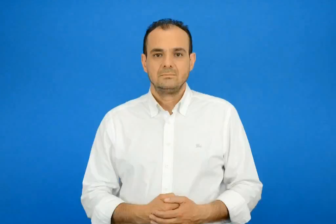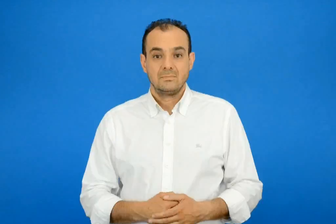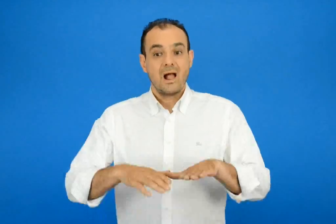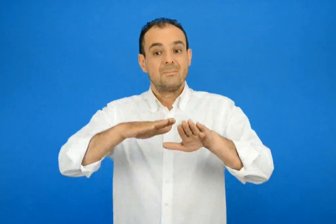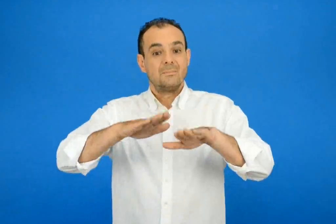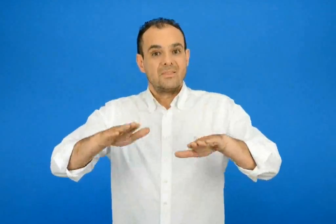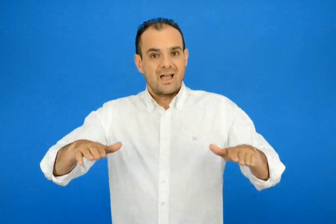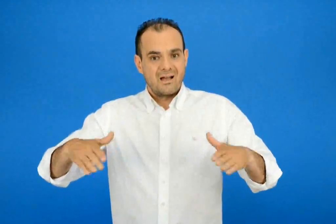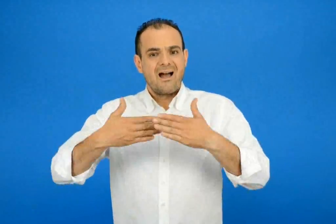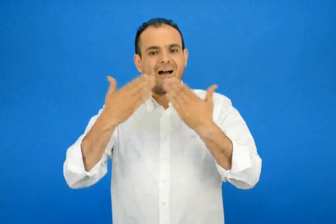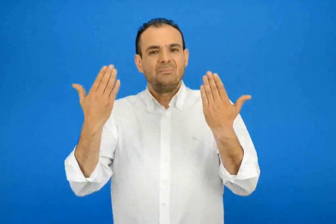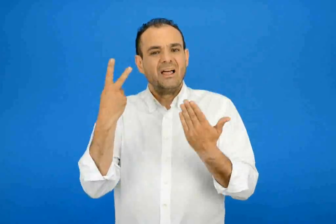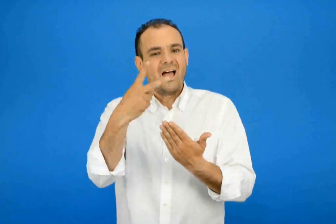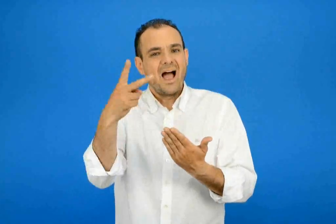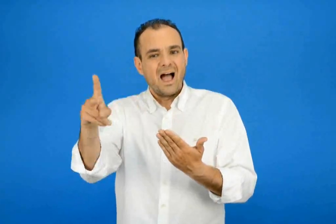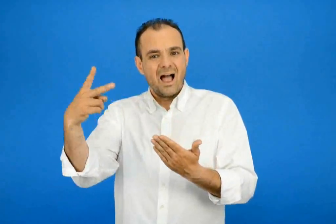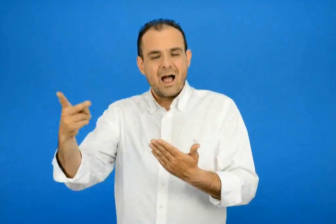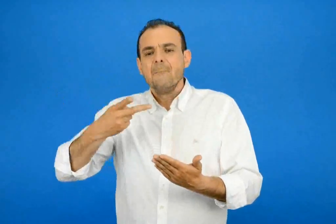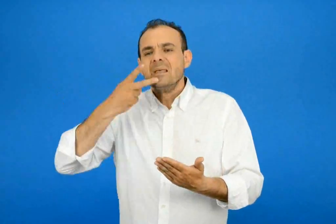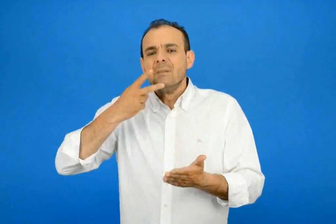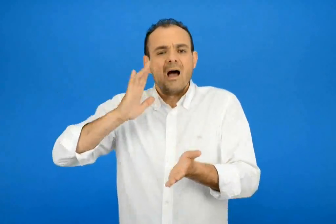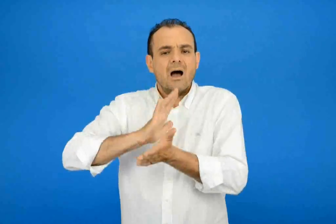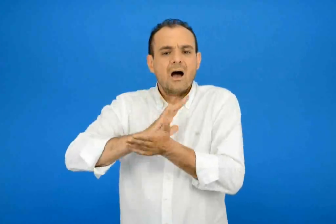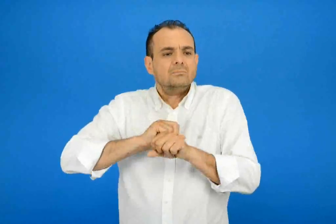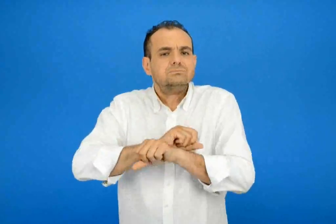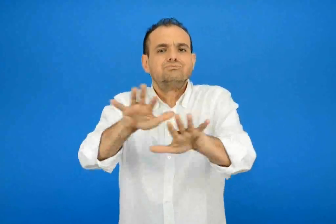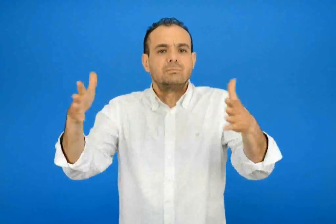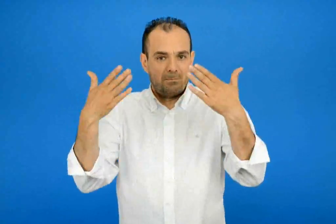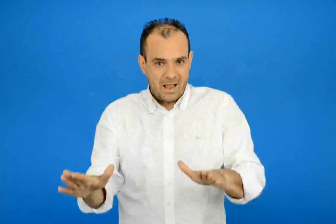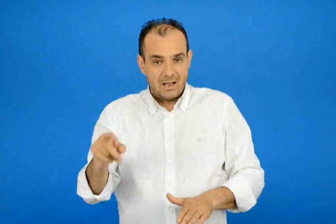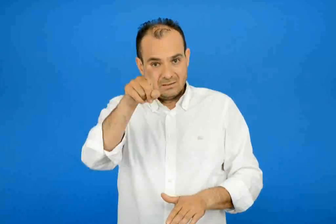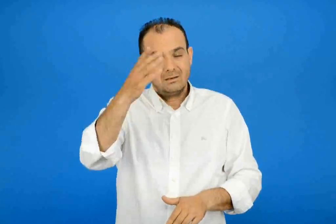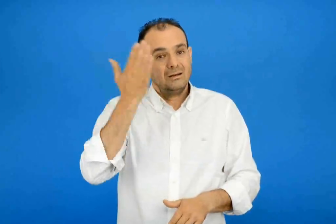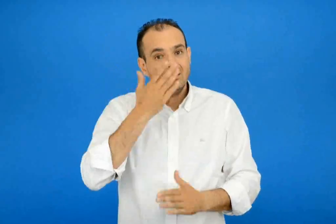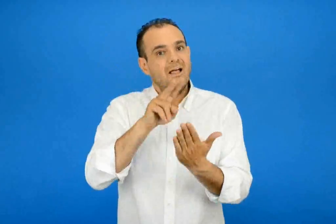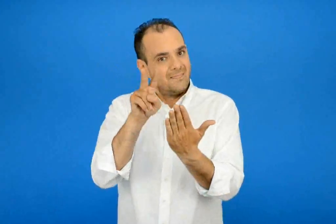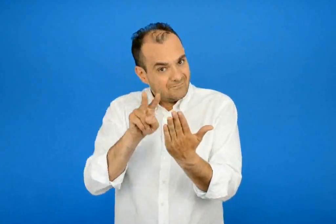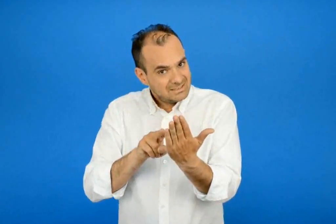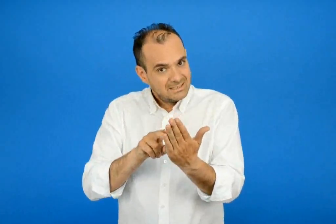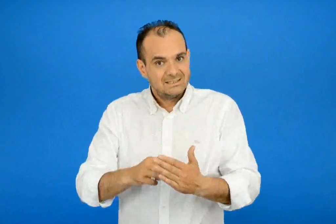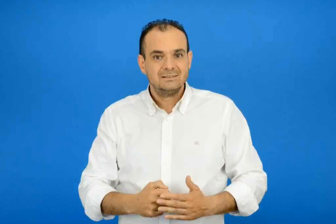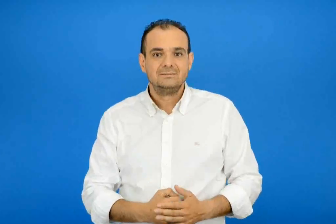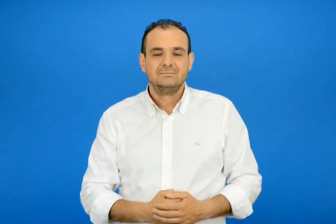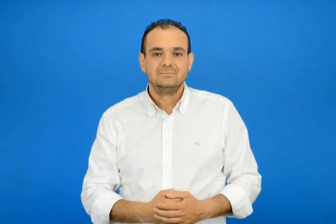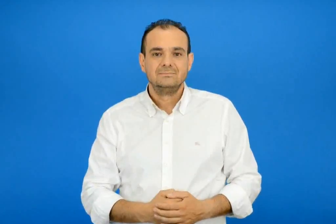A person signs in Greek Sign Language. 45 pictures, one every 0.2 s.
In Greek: διάβασε το ποίημα που δημοσίευσαν τα παιδιά στην εφημερίδα τους
